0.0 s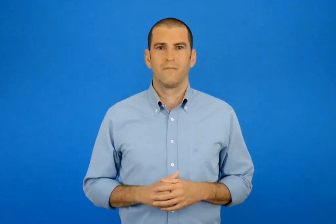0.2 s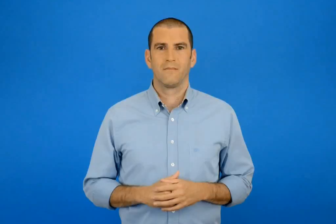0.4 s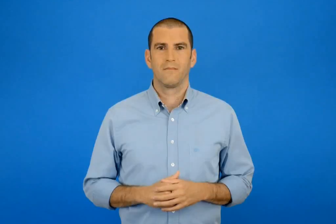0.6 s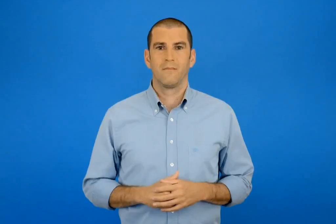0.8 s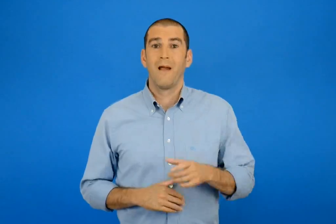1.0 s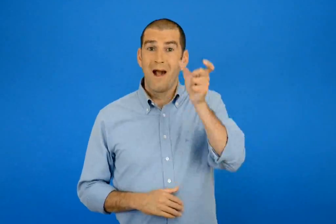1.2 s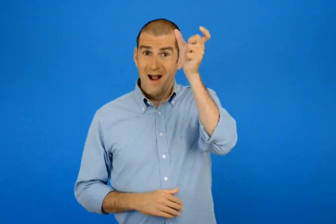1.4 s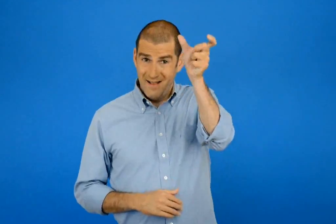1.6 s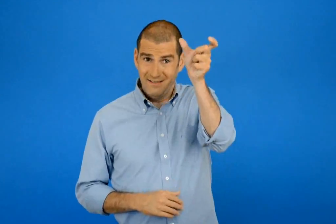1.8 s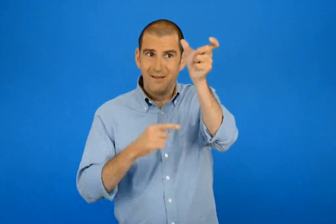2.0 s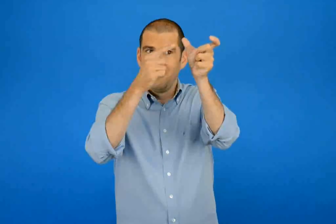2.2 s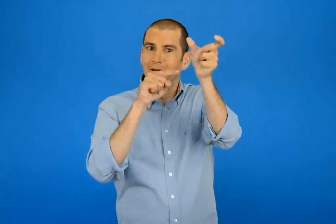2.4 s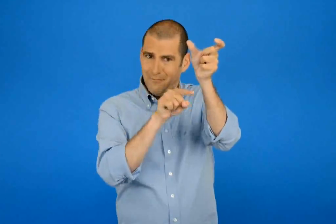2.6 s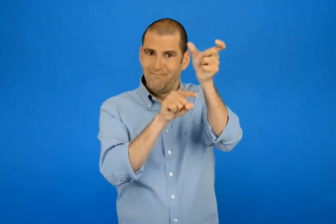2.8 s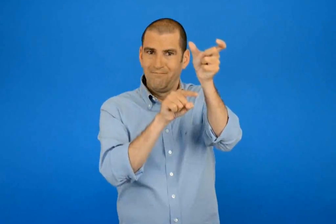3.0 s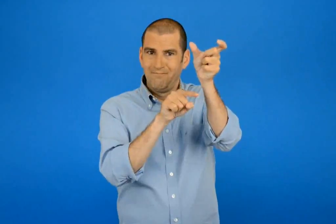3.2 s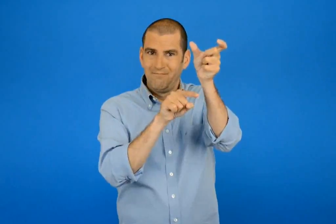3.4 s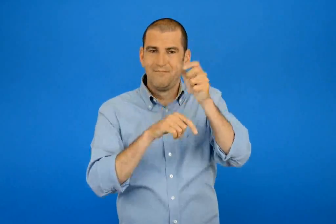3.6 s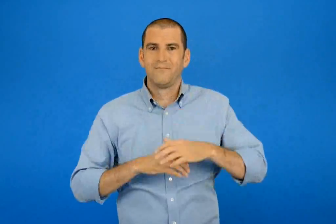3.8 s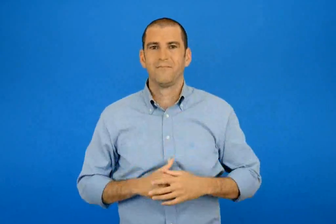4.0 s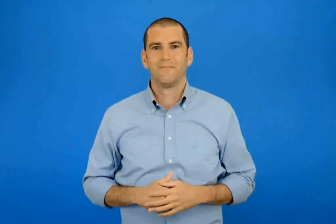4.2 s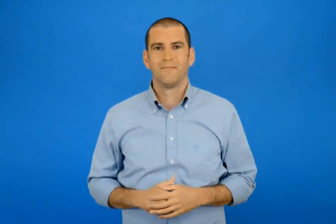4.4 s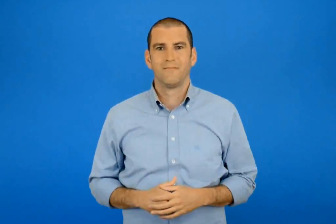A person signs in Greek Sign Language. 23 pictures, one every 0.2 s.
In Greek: θα ήταν μετά τη λέξη
